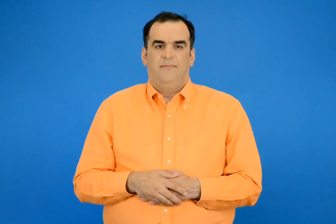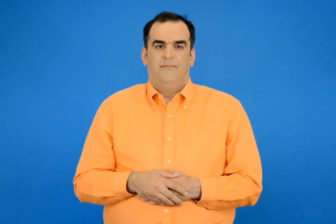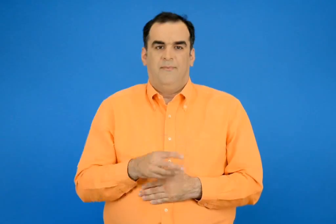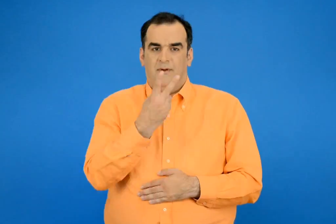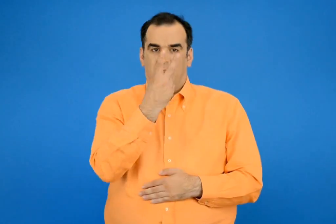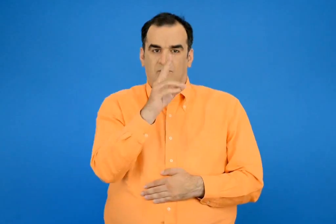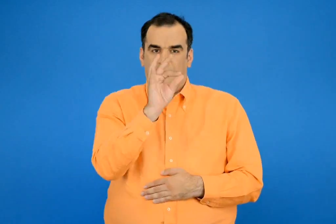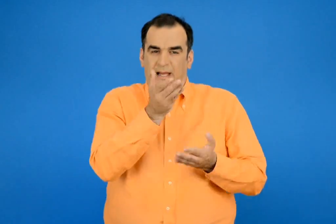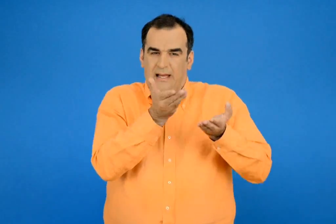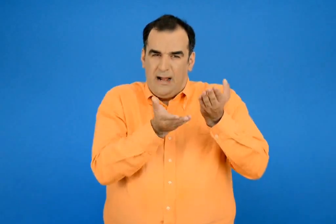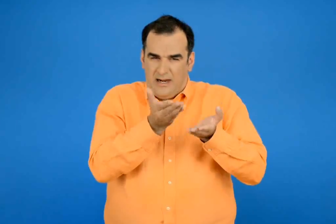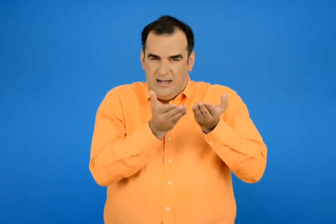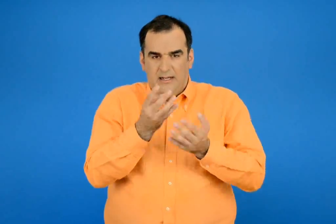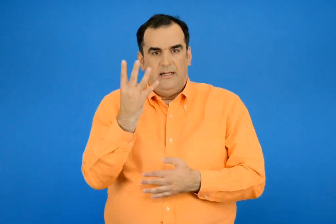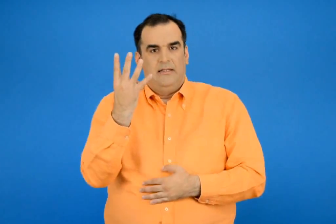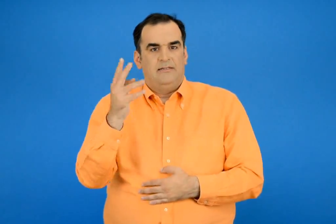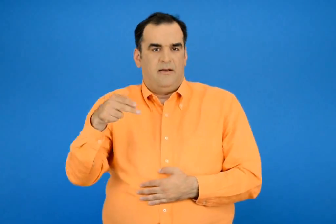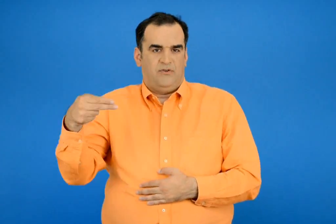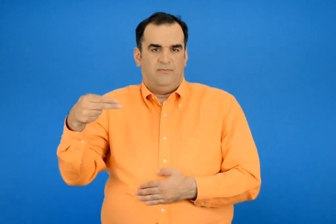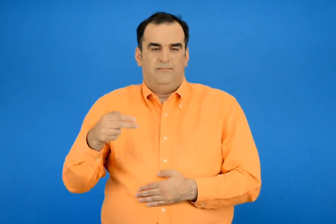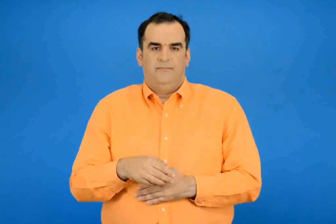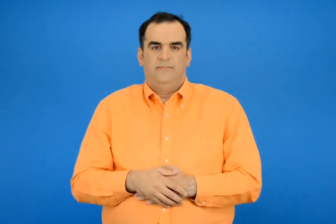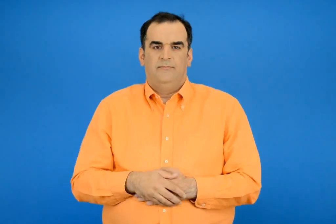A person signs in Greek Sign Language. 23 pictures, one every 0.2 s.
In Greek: 4 € τα 250 γραμμ. μέτρο
